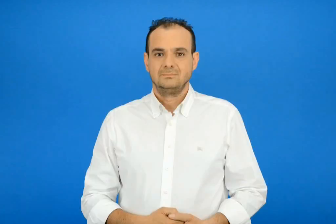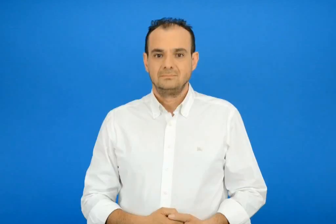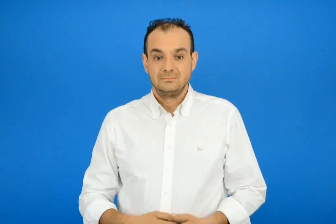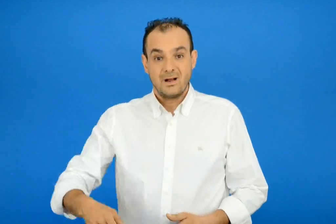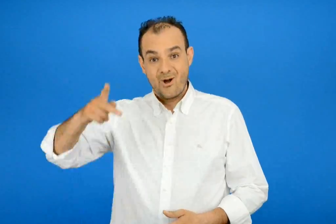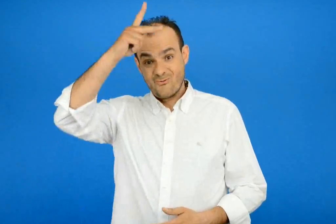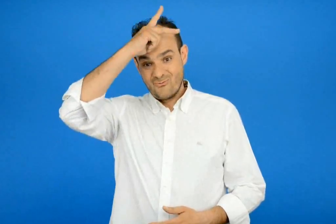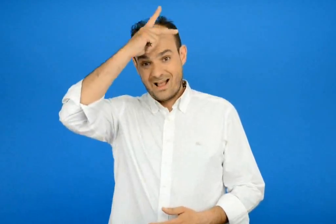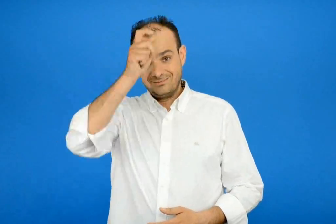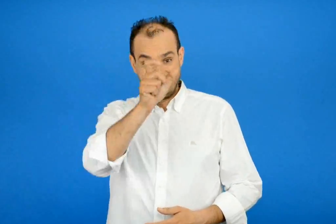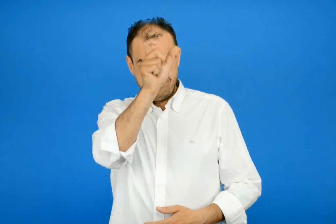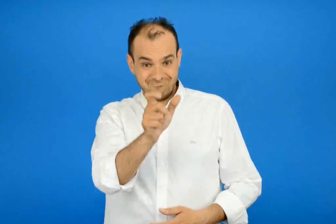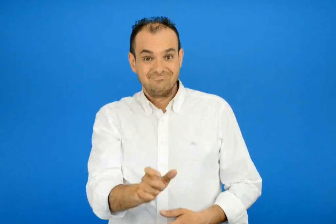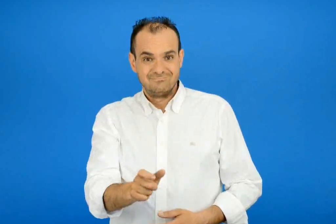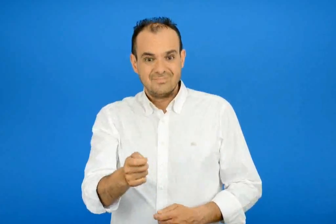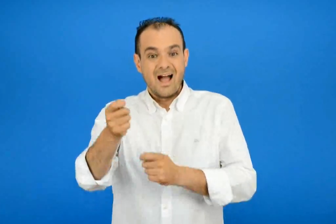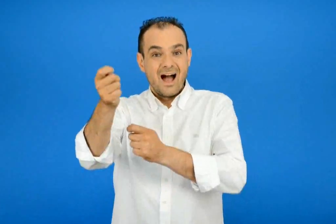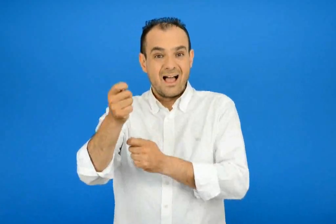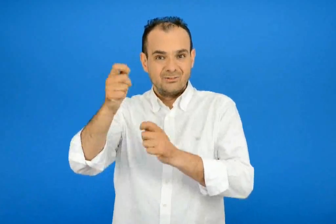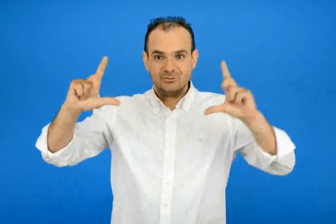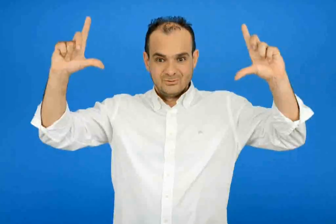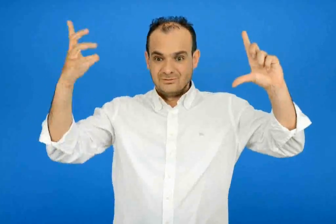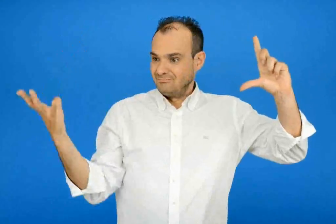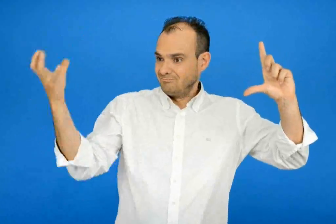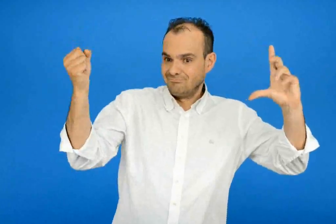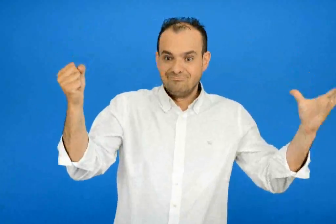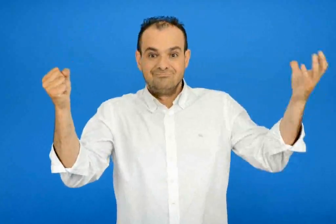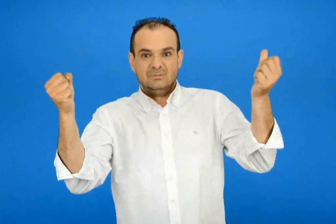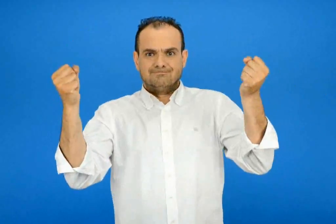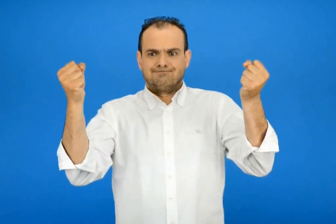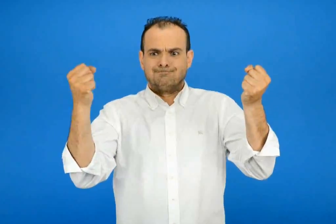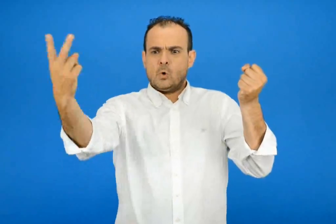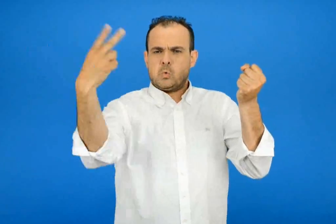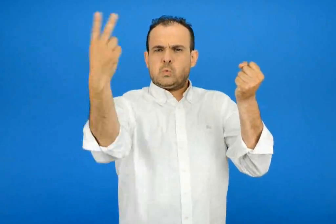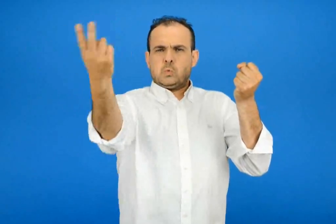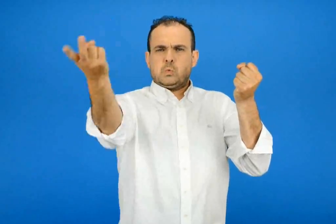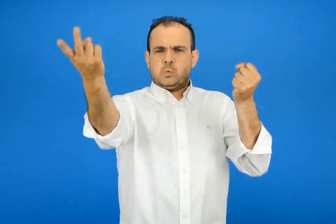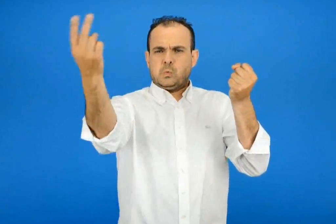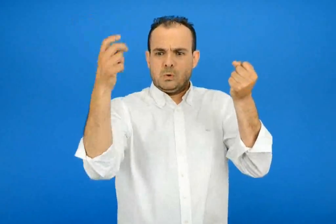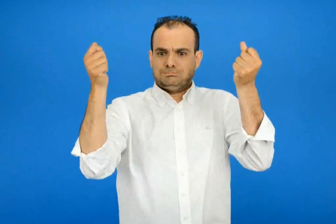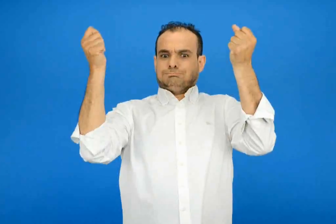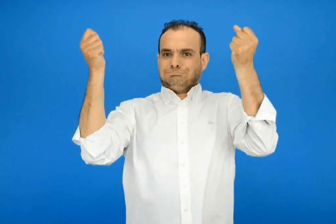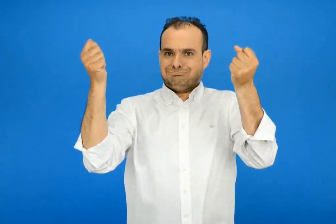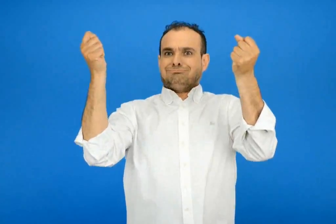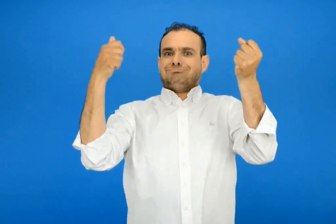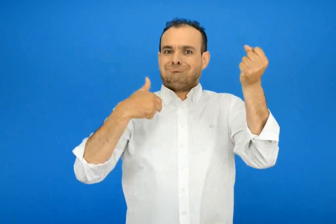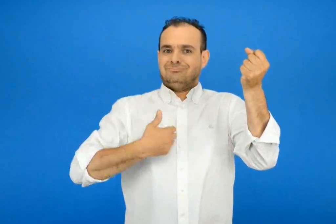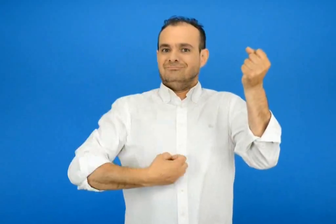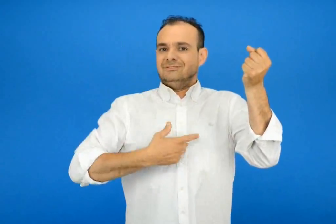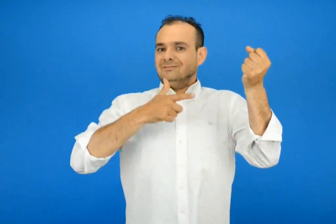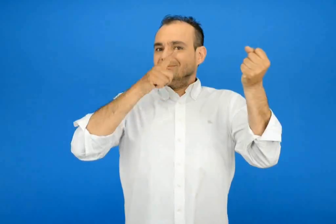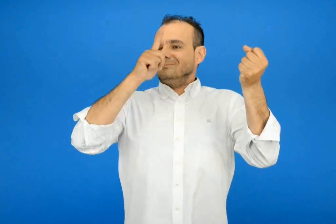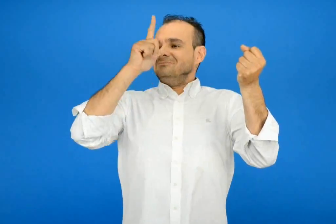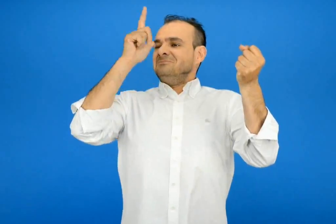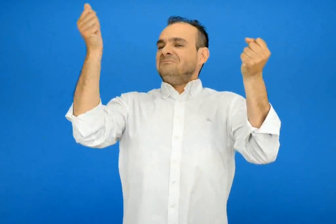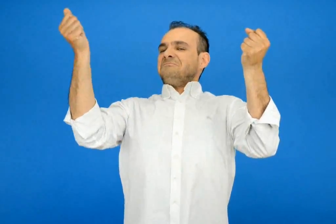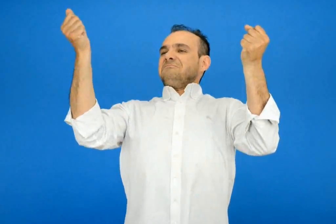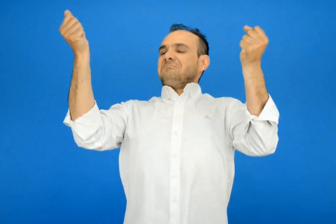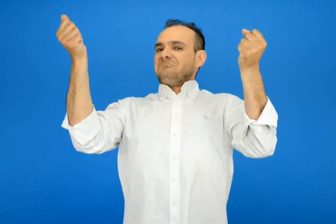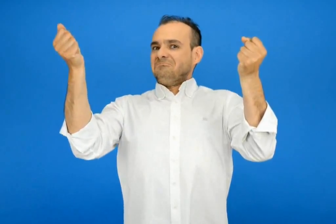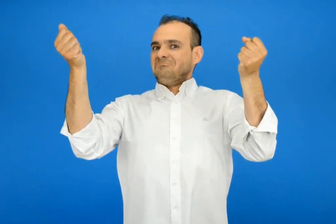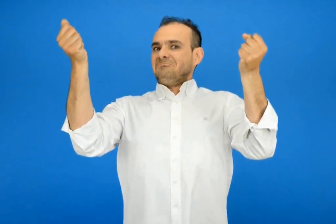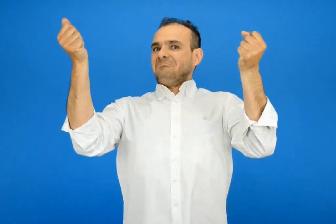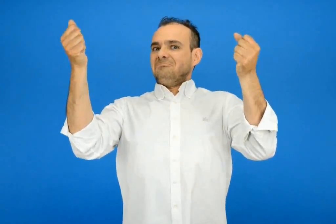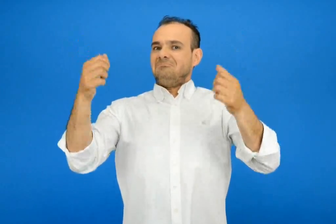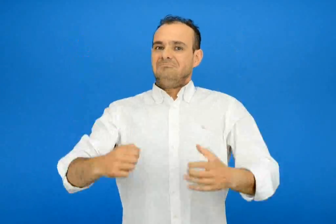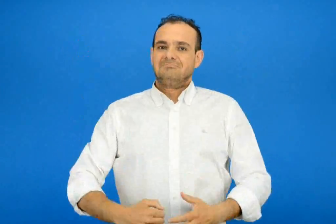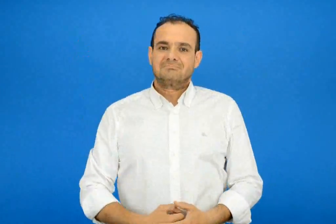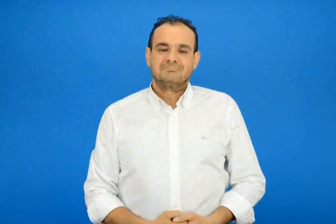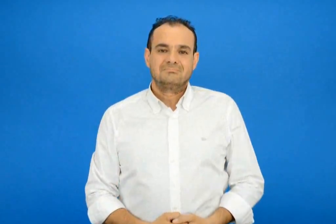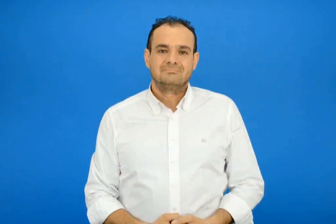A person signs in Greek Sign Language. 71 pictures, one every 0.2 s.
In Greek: ο λουκάς κρατά ψηλά με τα δύο του χεριά το χαρταετό κόντρα στον άνεμο και νιώθει υπερήφανος
